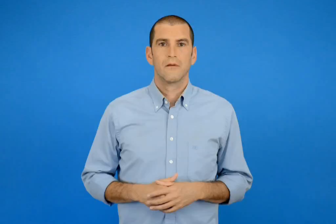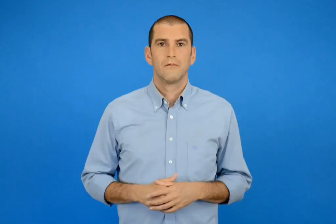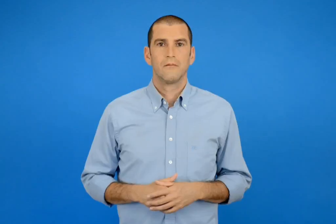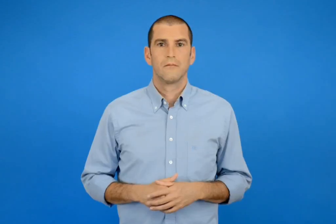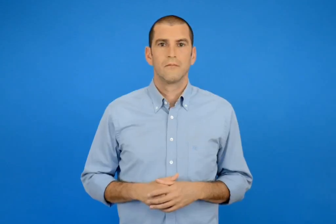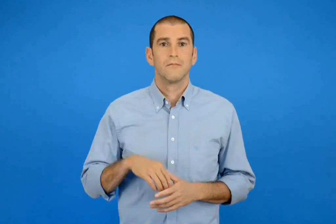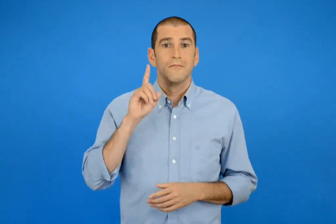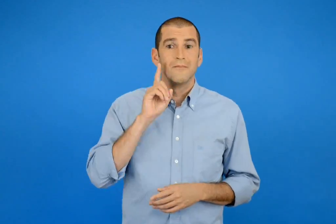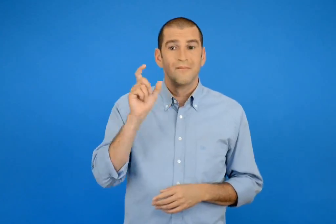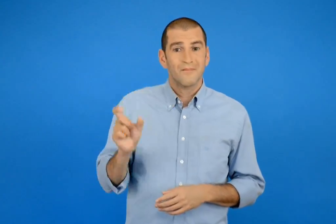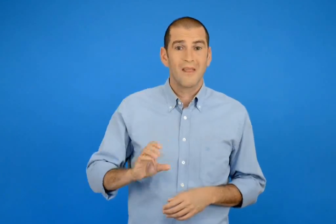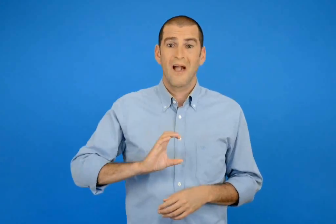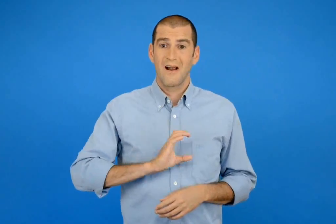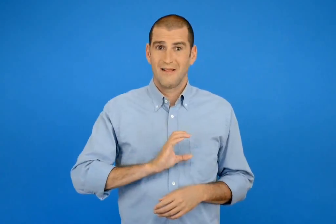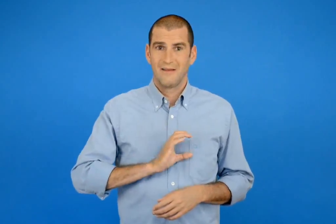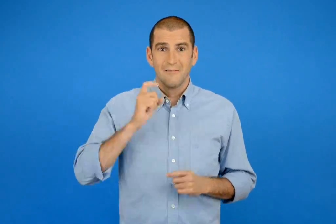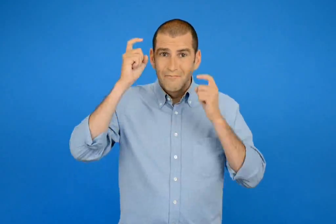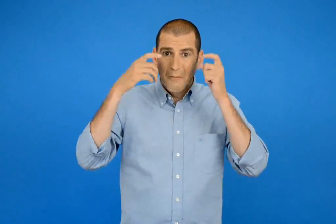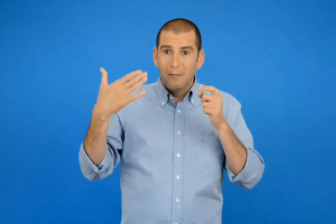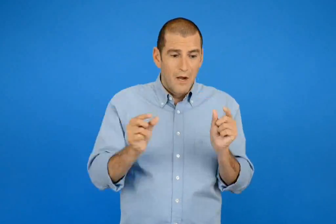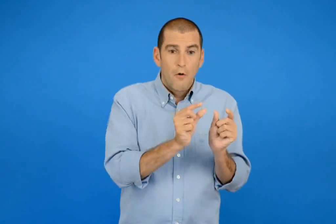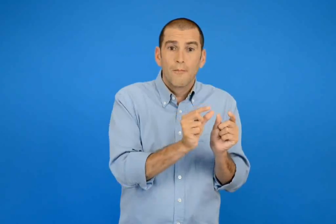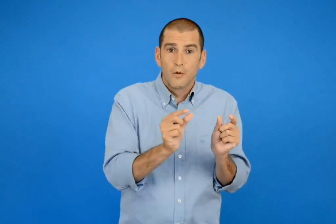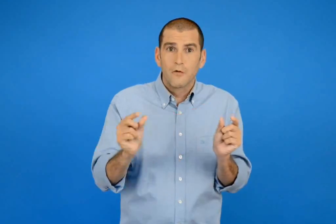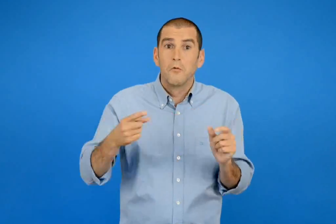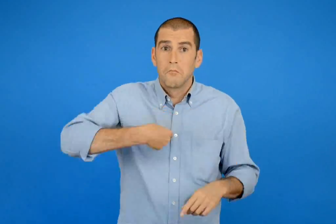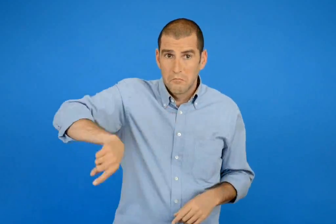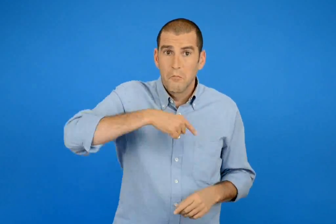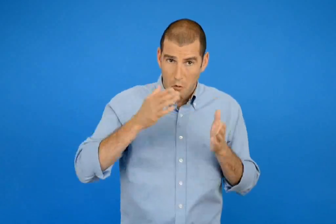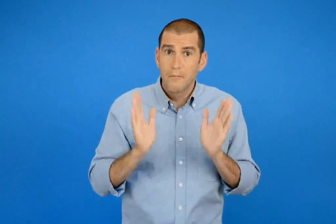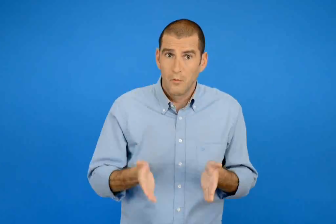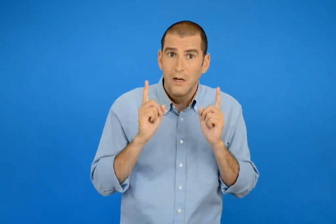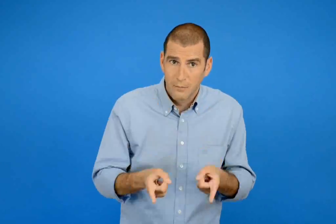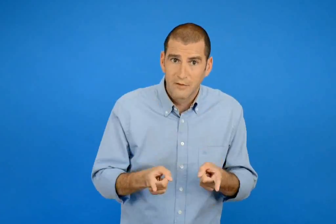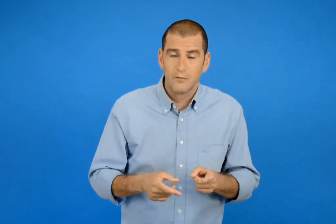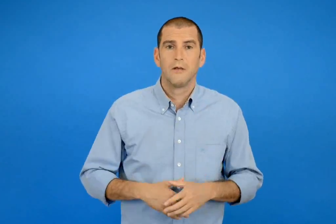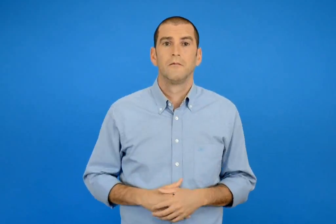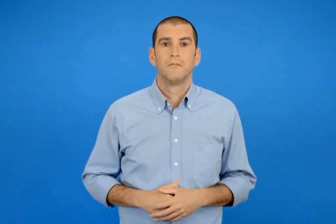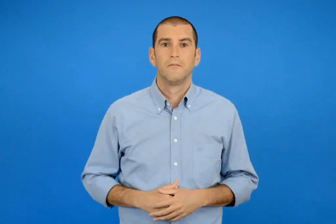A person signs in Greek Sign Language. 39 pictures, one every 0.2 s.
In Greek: μπορούμε να αποφασίσουμε ποιό μοτίβο έχει σκεφθεί η ελένη ;
